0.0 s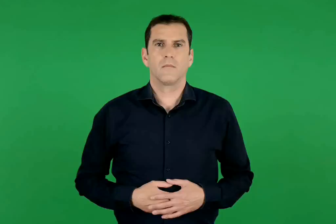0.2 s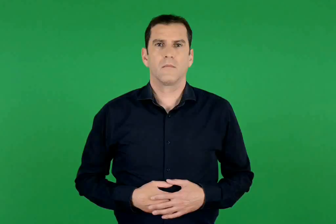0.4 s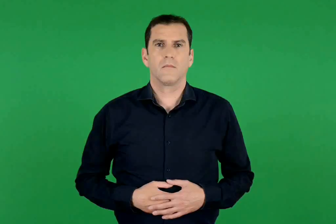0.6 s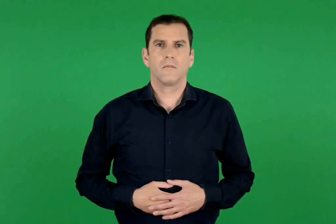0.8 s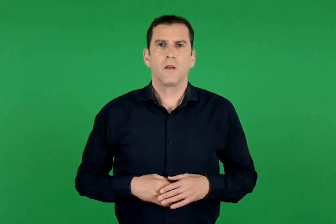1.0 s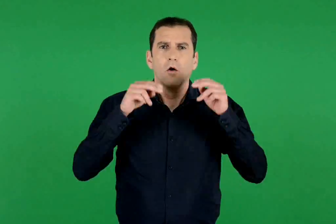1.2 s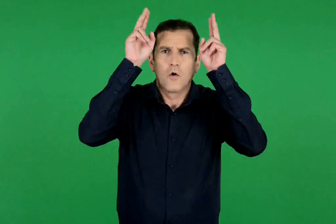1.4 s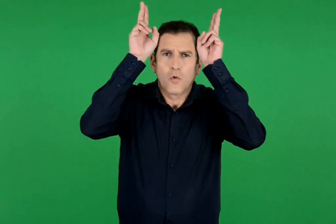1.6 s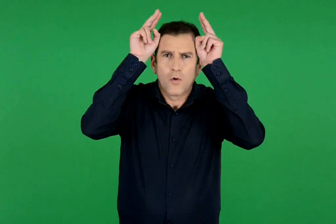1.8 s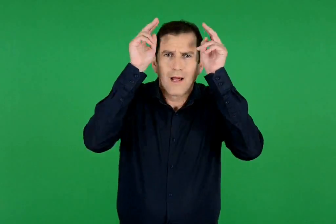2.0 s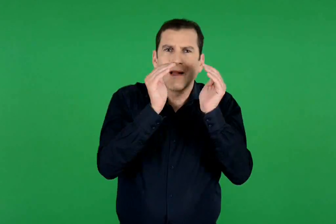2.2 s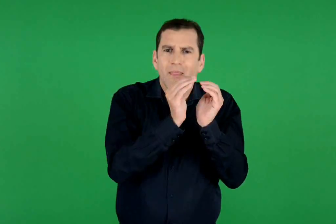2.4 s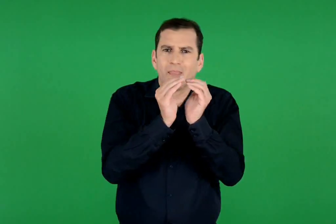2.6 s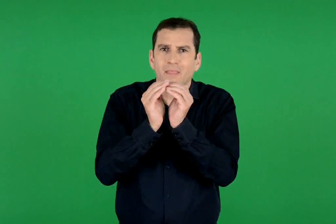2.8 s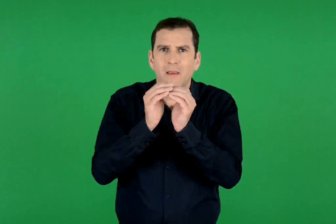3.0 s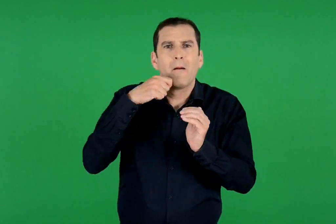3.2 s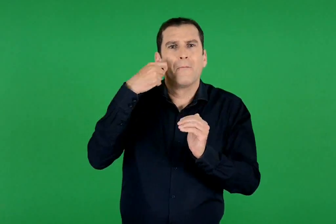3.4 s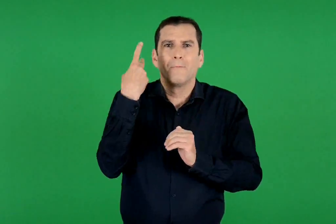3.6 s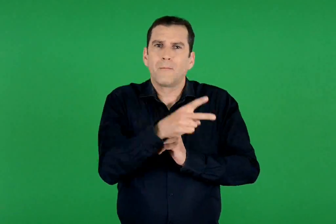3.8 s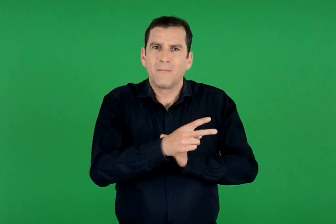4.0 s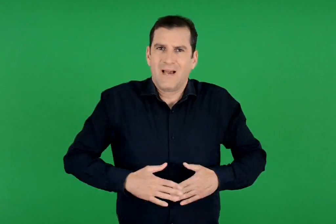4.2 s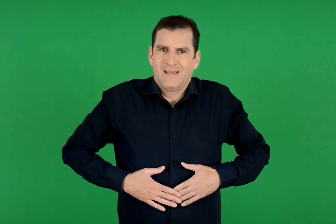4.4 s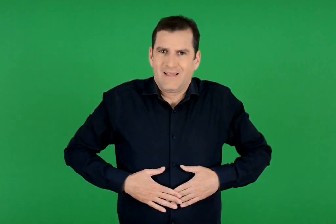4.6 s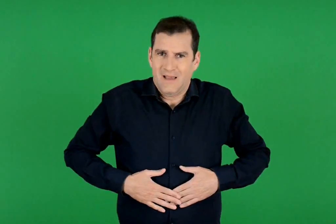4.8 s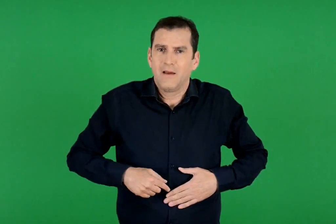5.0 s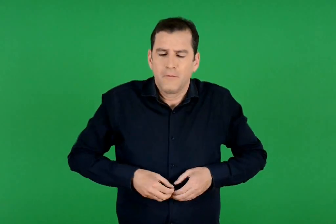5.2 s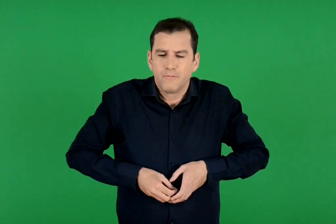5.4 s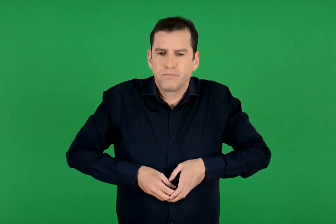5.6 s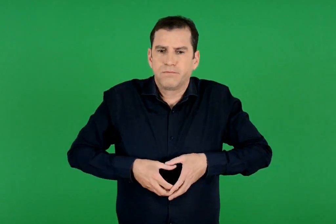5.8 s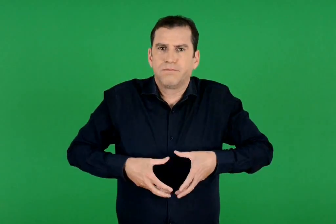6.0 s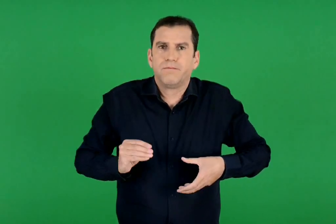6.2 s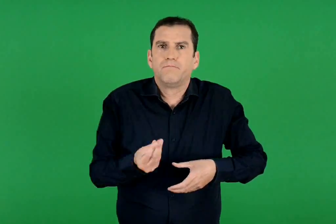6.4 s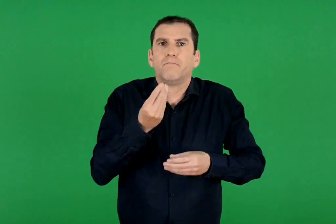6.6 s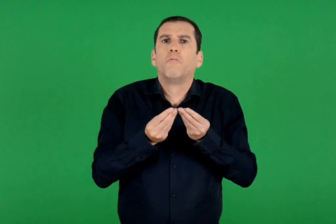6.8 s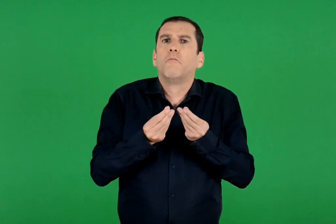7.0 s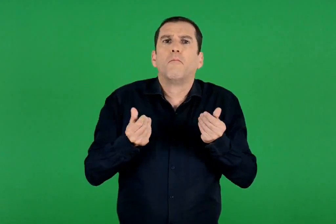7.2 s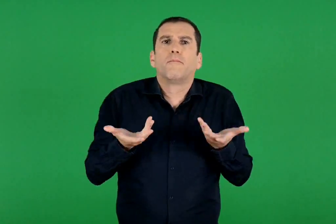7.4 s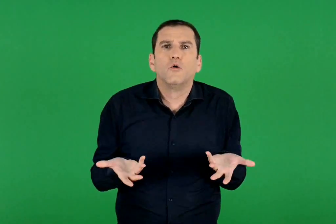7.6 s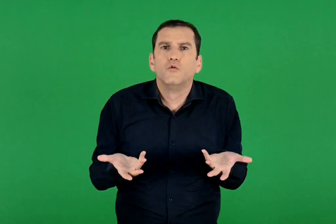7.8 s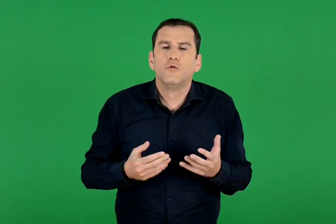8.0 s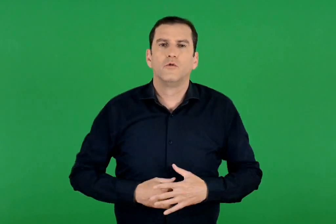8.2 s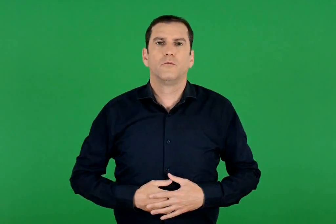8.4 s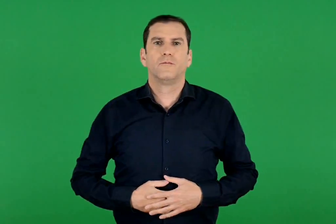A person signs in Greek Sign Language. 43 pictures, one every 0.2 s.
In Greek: πώς δημιουργούνται τα κουνελάκια στην κοιλιά της μαμάς τους ;
